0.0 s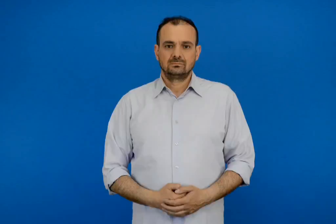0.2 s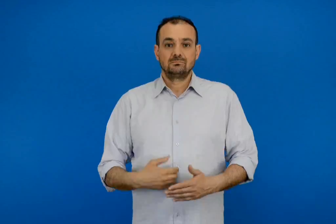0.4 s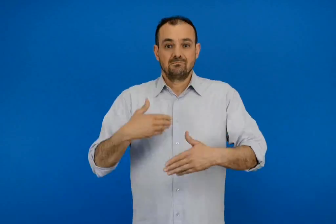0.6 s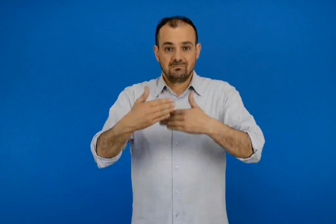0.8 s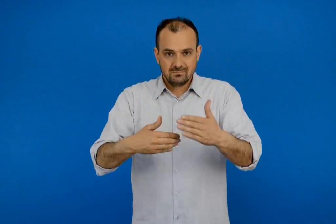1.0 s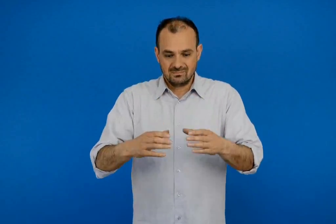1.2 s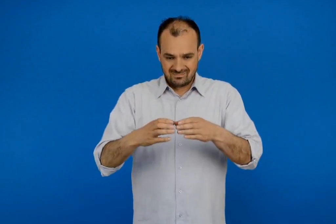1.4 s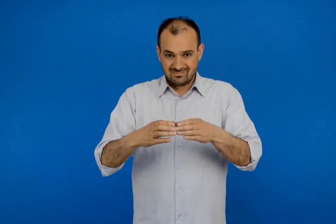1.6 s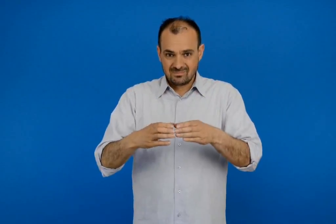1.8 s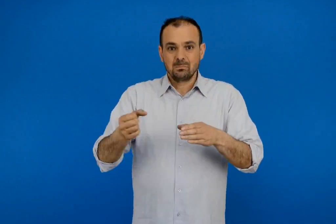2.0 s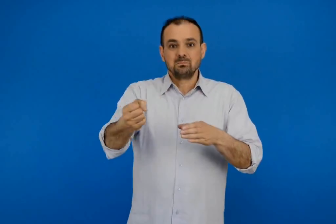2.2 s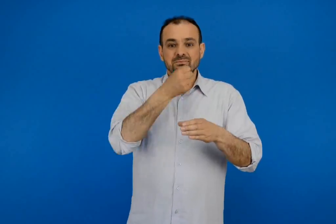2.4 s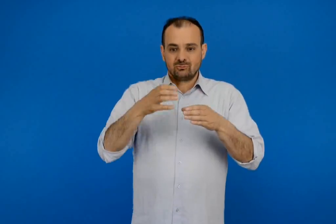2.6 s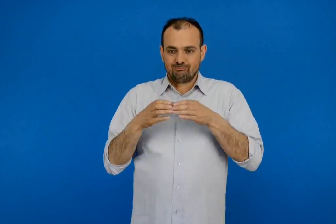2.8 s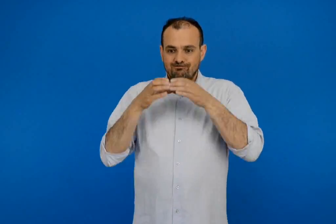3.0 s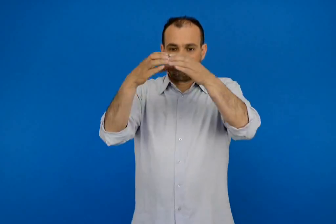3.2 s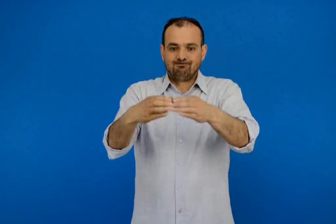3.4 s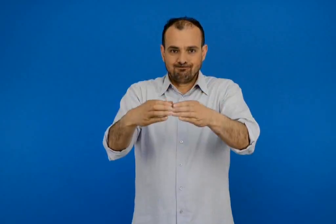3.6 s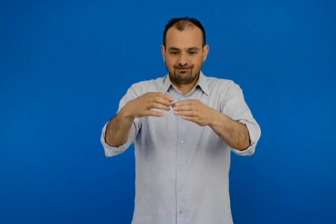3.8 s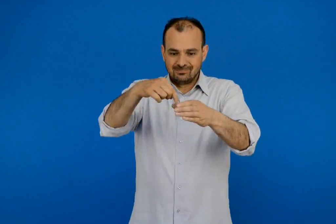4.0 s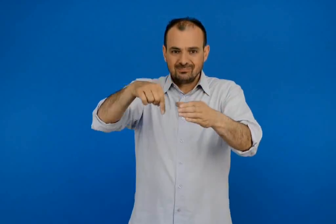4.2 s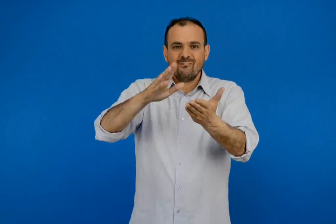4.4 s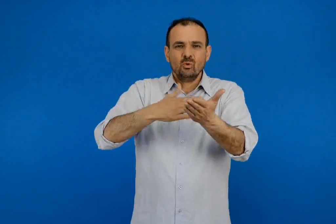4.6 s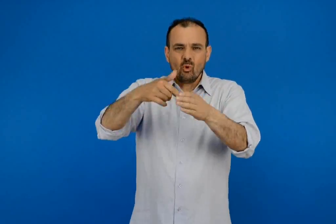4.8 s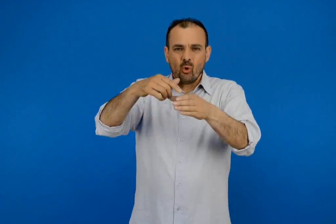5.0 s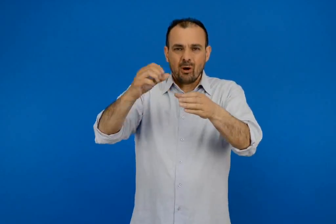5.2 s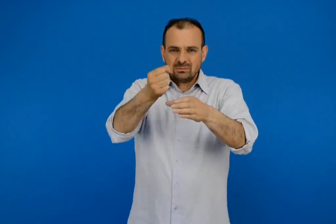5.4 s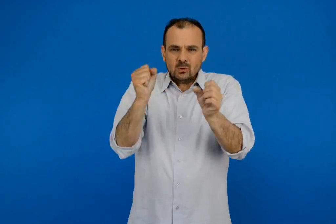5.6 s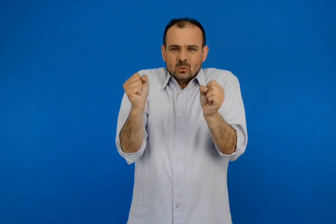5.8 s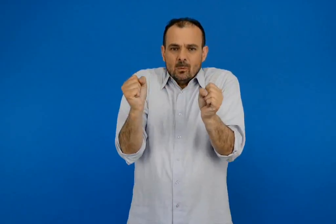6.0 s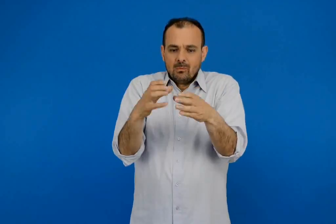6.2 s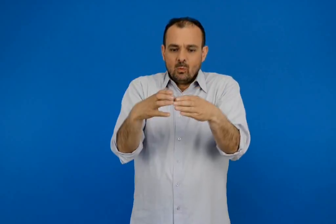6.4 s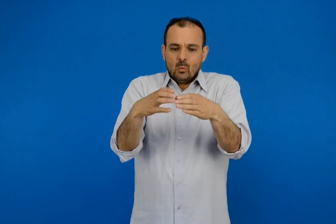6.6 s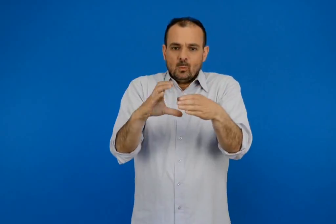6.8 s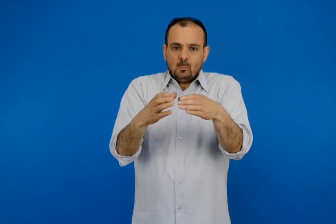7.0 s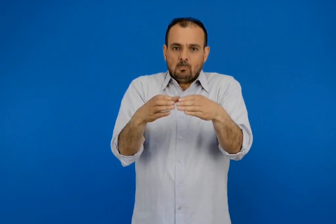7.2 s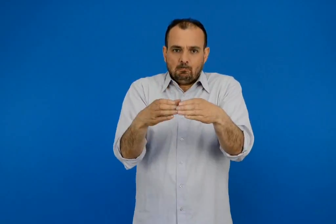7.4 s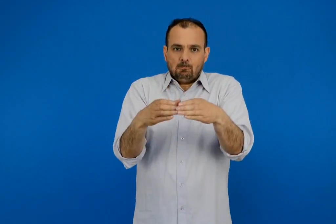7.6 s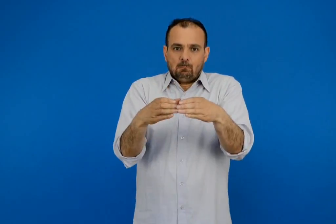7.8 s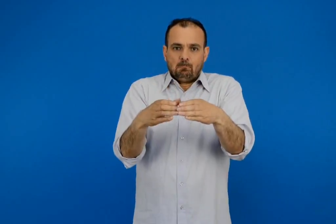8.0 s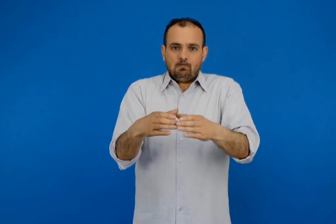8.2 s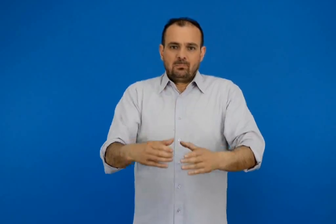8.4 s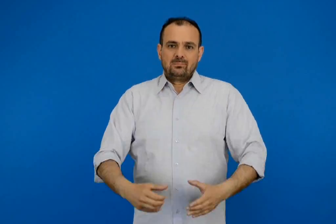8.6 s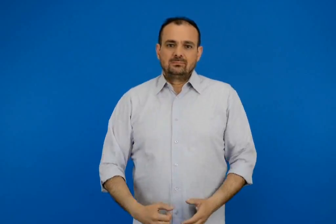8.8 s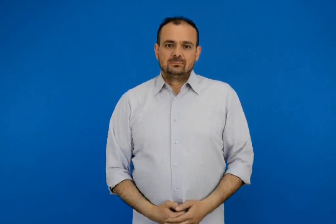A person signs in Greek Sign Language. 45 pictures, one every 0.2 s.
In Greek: στη συνέχεια βάζεις το κεσεδάκι στο ψυγείο για να παγώσει το βούτυρο
